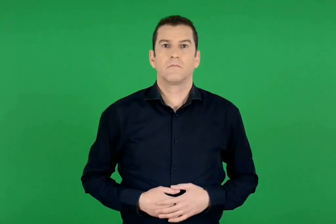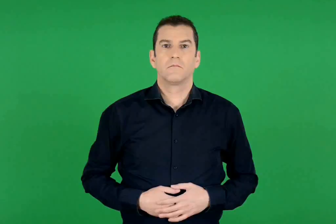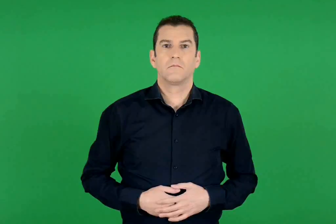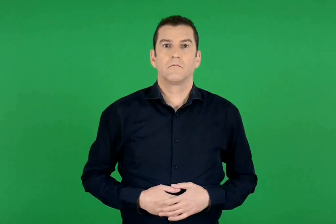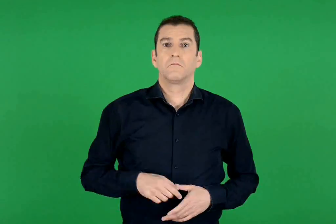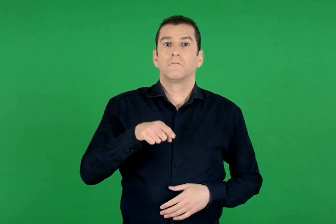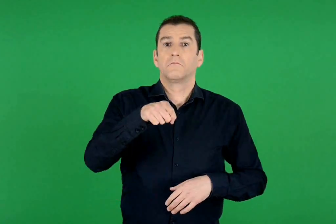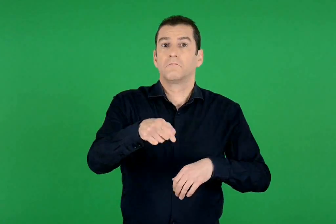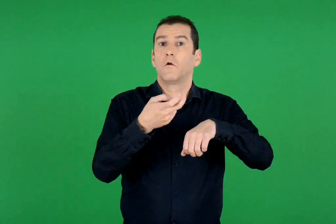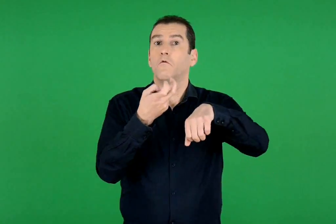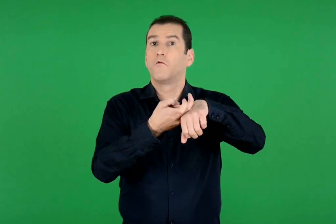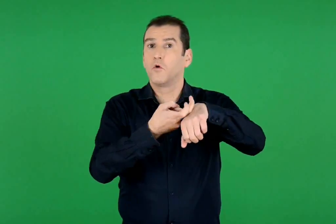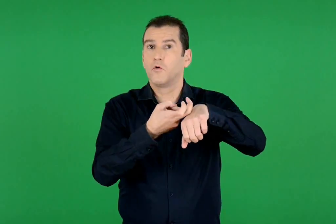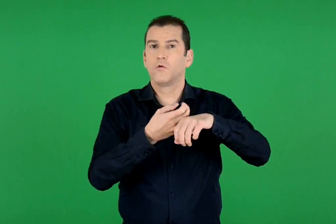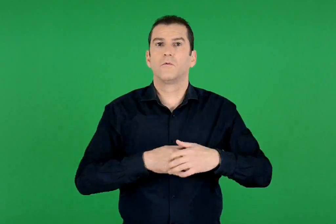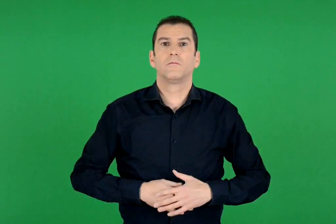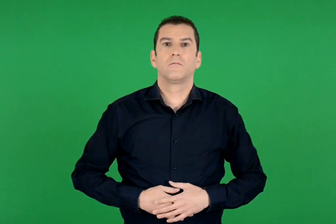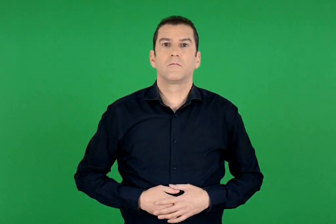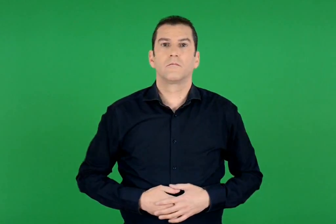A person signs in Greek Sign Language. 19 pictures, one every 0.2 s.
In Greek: σε βουνό
